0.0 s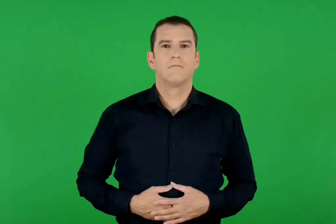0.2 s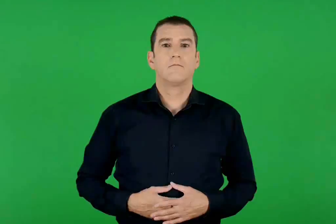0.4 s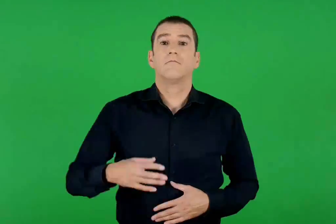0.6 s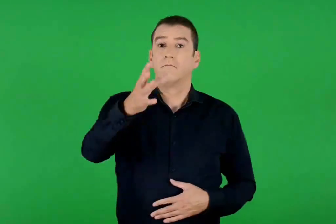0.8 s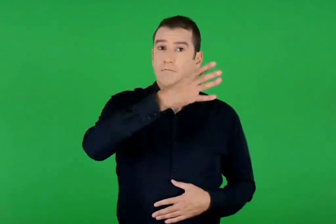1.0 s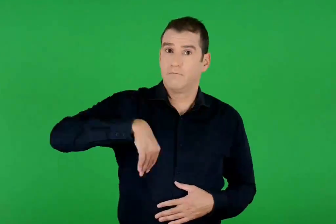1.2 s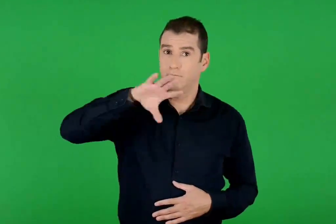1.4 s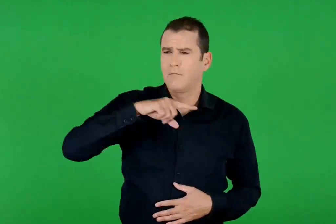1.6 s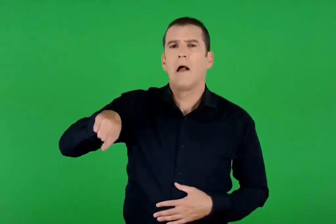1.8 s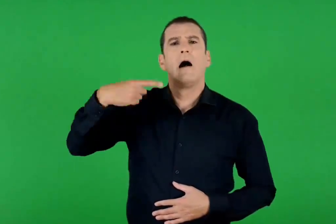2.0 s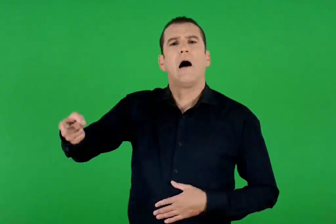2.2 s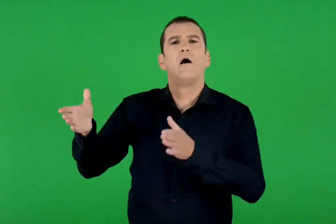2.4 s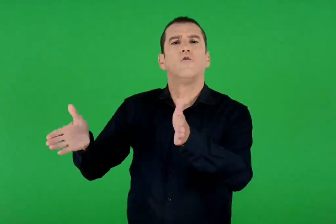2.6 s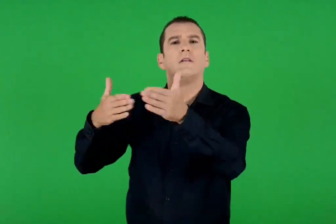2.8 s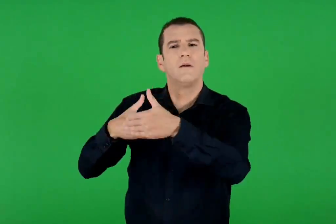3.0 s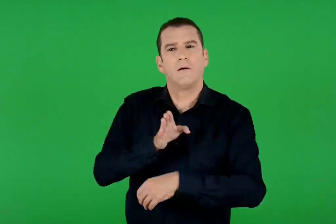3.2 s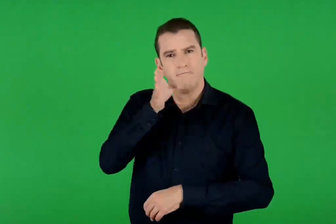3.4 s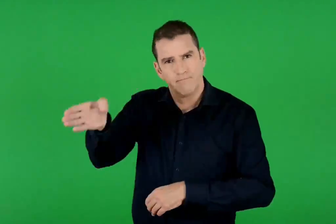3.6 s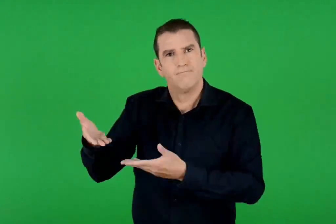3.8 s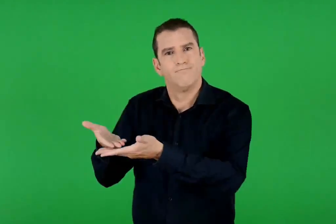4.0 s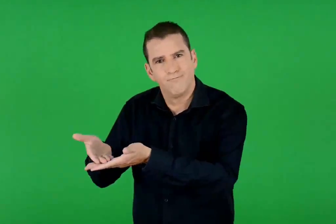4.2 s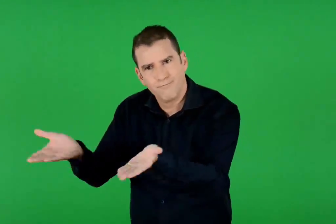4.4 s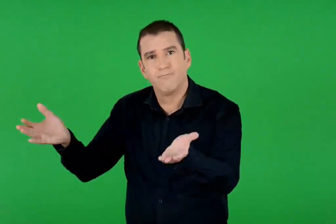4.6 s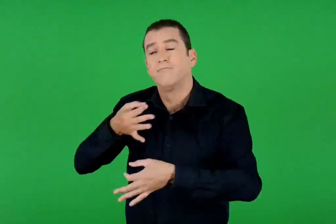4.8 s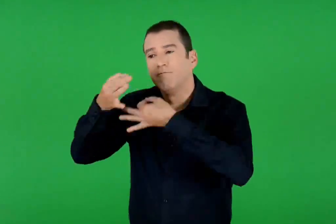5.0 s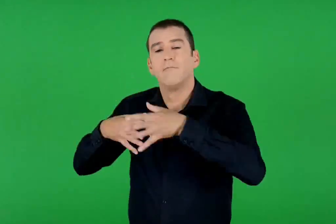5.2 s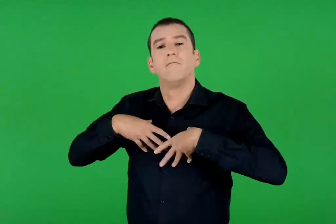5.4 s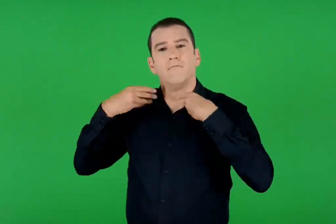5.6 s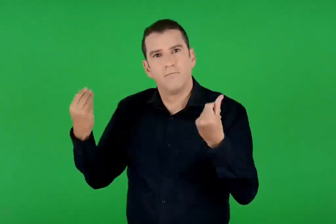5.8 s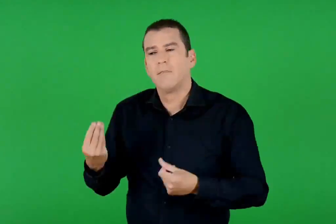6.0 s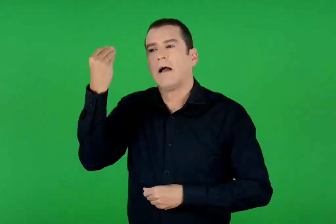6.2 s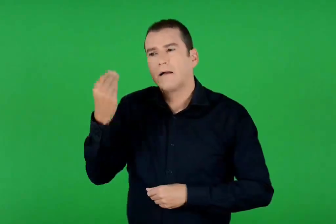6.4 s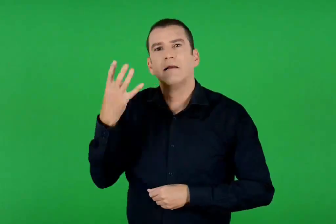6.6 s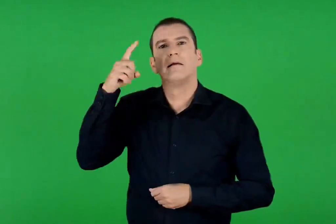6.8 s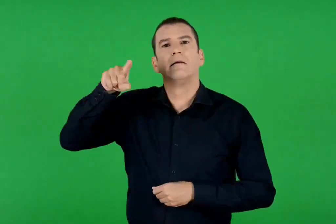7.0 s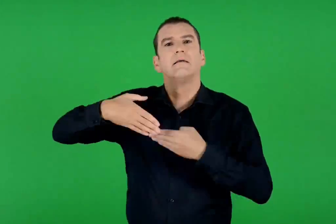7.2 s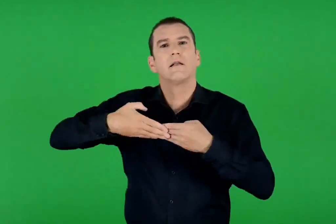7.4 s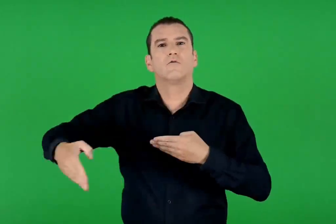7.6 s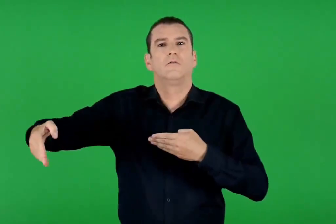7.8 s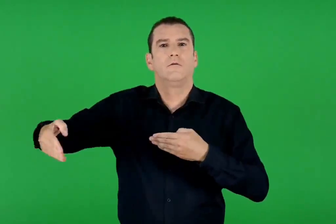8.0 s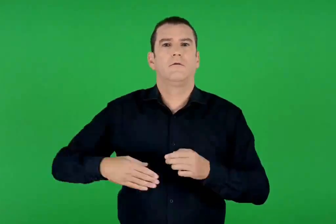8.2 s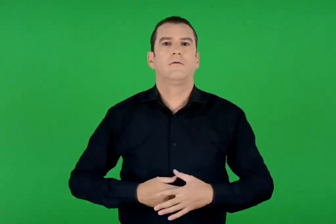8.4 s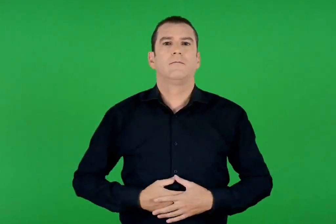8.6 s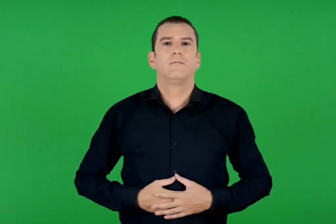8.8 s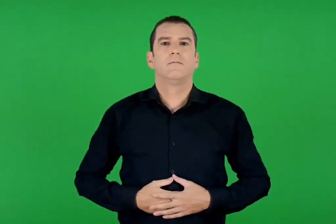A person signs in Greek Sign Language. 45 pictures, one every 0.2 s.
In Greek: κερνάμε και το άλλο τμήμα και τους ευχόμαστε καλή σαρακοστή
